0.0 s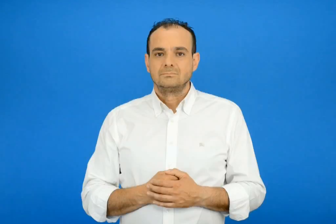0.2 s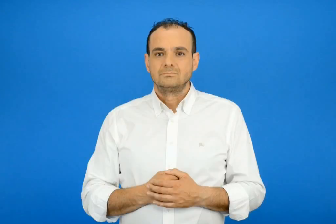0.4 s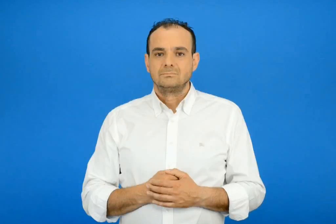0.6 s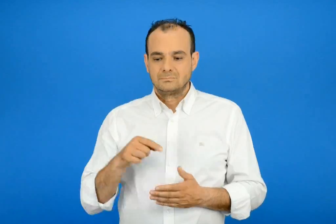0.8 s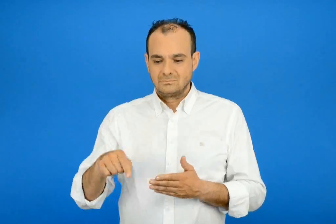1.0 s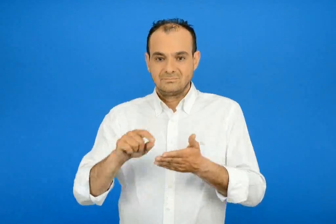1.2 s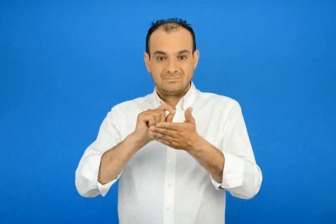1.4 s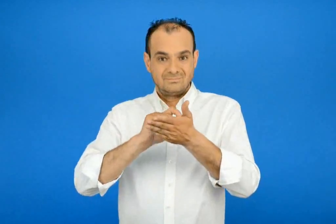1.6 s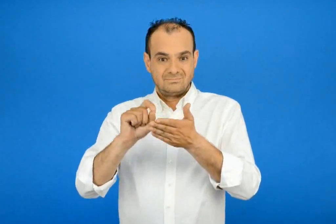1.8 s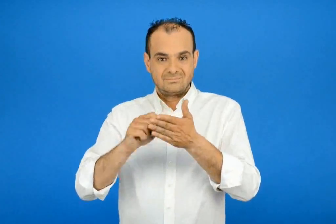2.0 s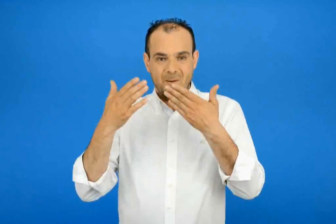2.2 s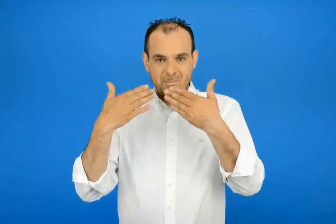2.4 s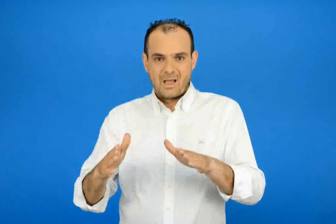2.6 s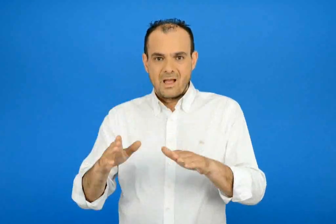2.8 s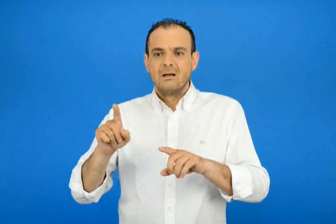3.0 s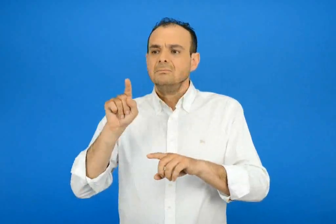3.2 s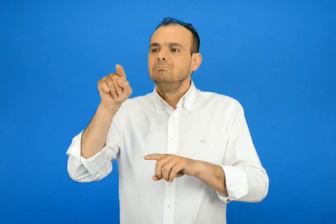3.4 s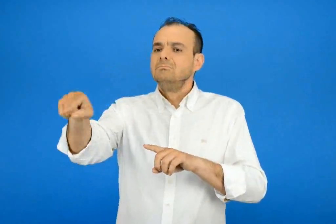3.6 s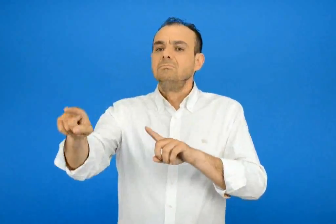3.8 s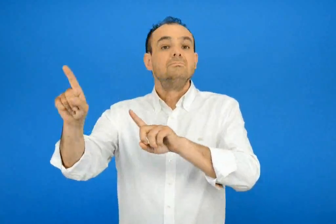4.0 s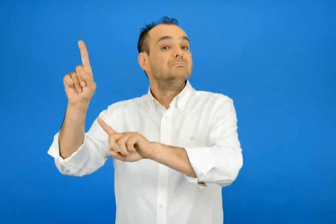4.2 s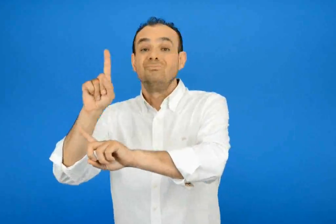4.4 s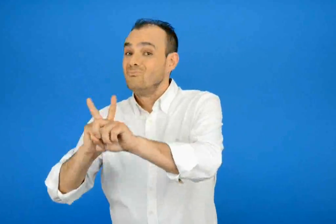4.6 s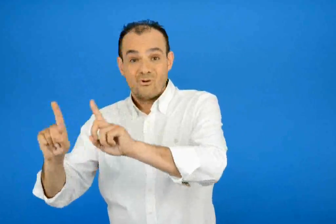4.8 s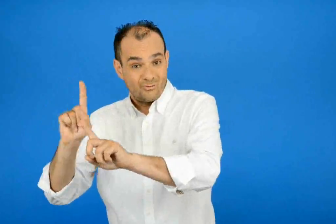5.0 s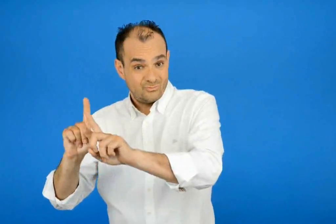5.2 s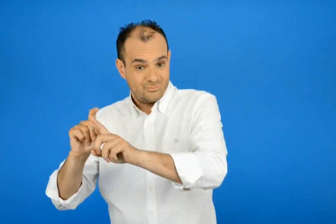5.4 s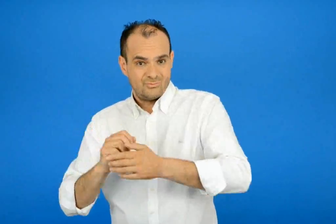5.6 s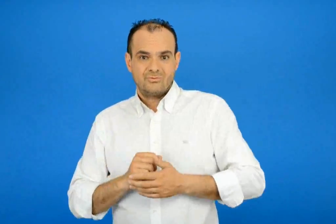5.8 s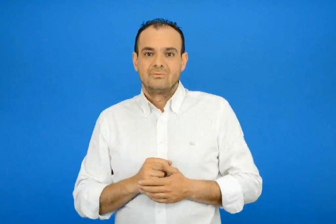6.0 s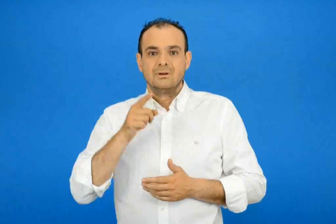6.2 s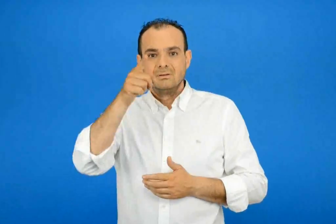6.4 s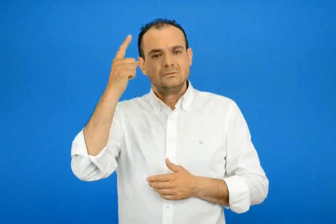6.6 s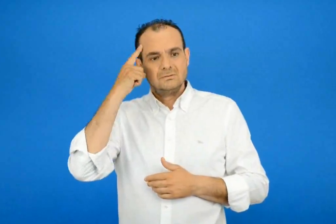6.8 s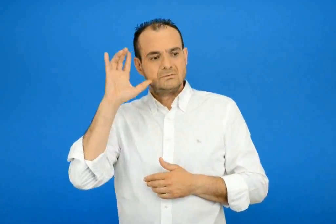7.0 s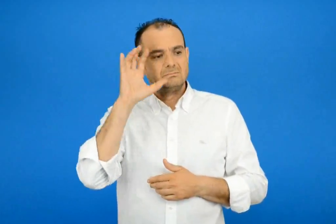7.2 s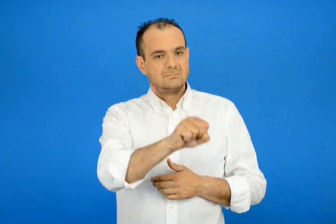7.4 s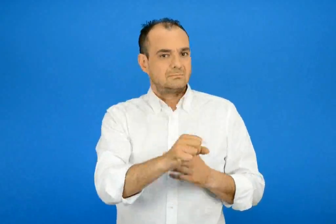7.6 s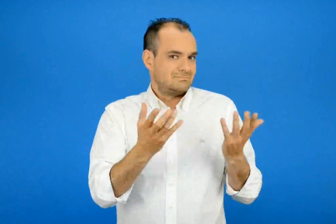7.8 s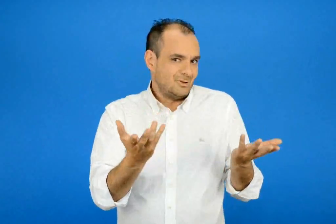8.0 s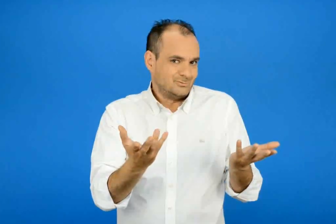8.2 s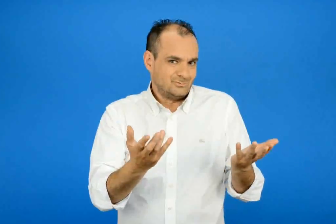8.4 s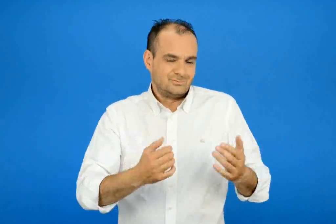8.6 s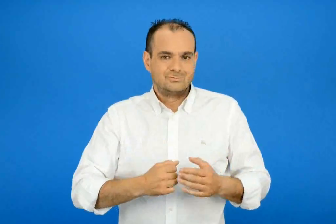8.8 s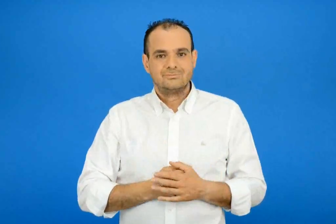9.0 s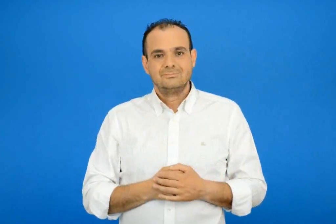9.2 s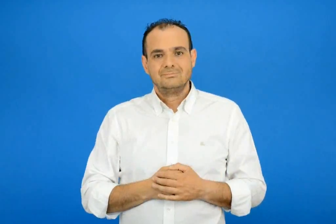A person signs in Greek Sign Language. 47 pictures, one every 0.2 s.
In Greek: σε ποιόν το έγραψε ; πως το κατάλαβες ;
